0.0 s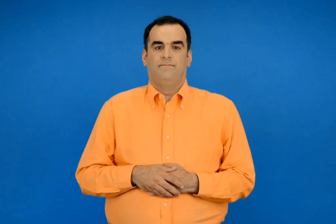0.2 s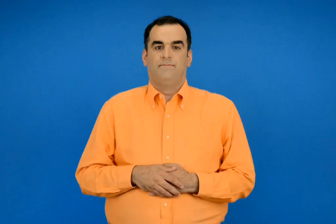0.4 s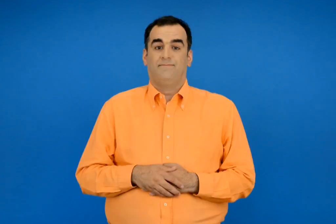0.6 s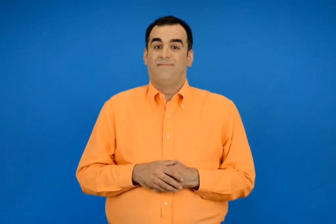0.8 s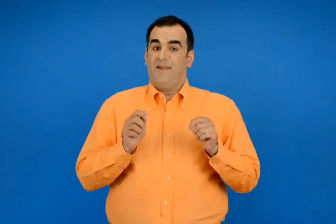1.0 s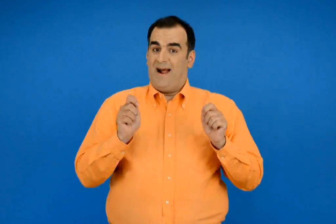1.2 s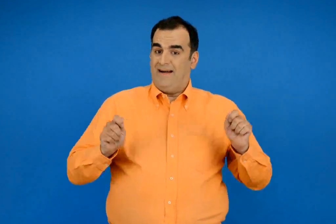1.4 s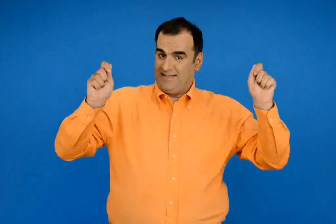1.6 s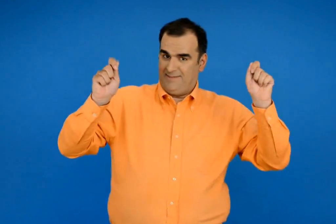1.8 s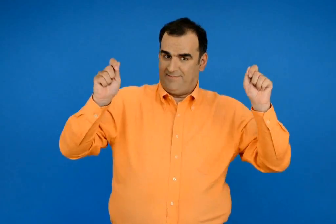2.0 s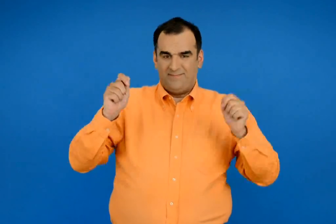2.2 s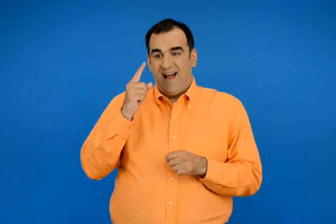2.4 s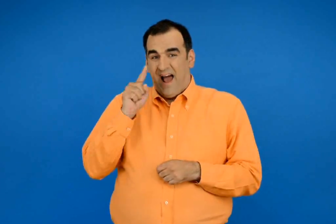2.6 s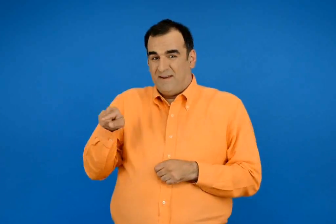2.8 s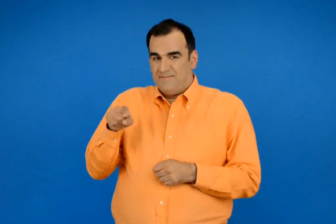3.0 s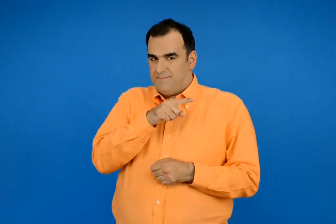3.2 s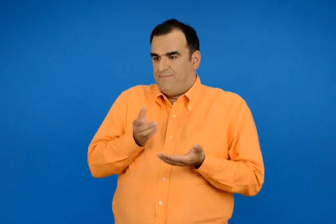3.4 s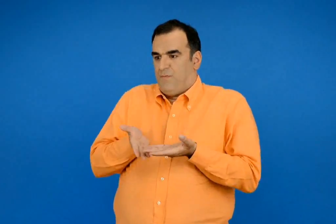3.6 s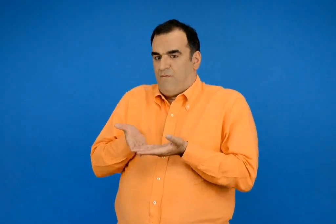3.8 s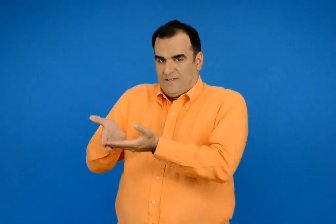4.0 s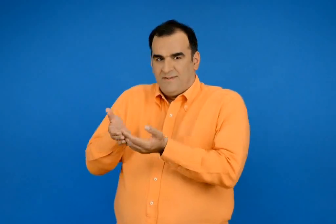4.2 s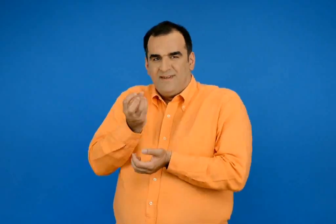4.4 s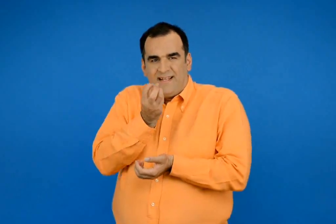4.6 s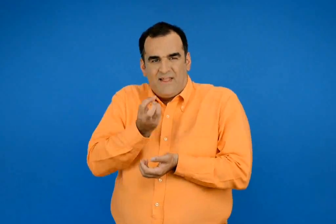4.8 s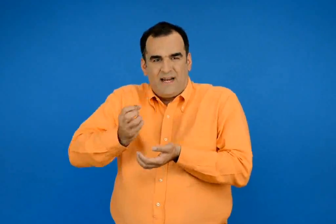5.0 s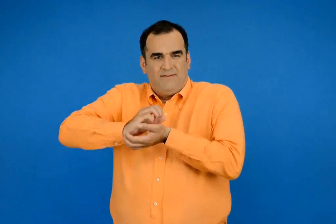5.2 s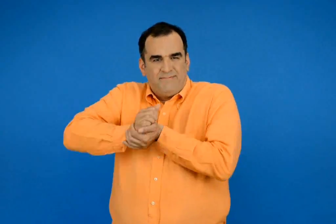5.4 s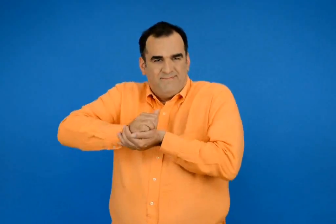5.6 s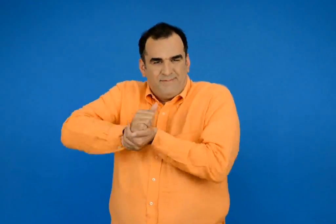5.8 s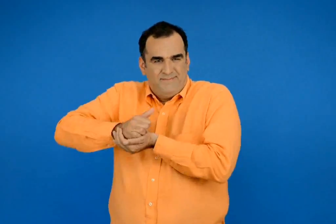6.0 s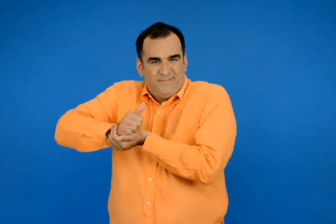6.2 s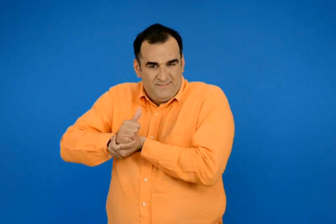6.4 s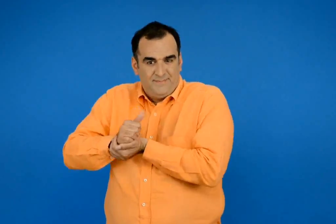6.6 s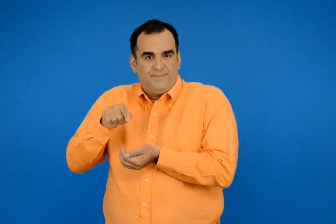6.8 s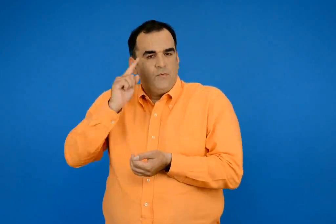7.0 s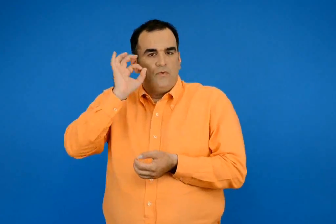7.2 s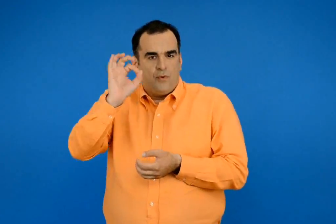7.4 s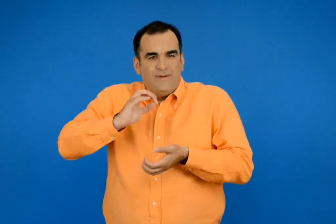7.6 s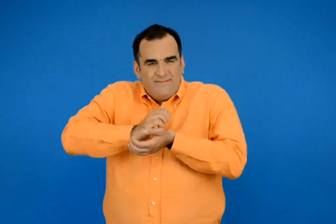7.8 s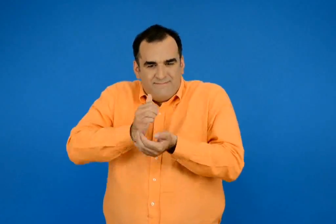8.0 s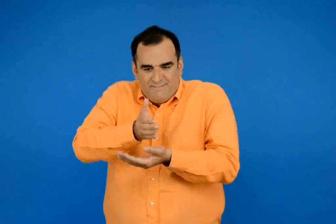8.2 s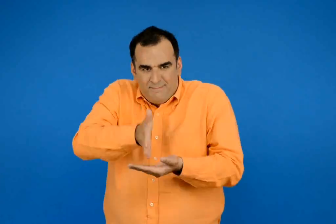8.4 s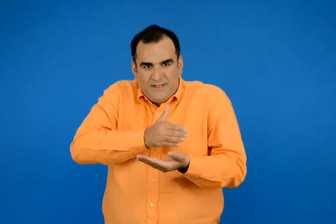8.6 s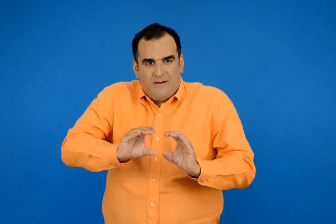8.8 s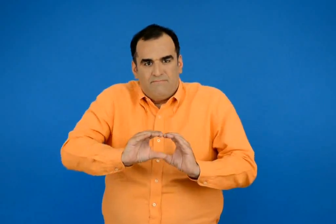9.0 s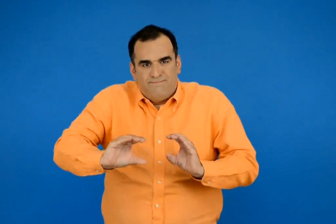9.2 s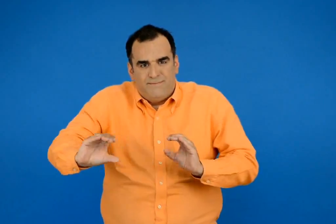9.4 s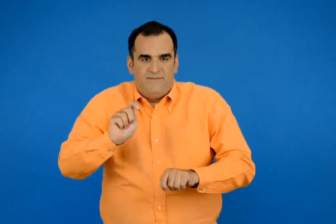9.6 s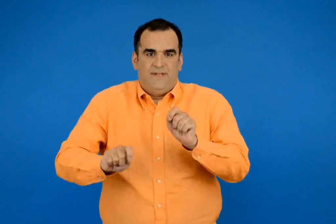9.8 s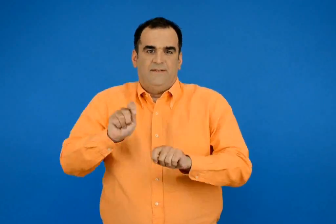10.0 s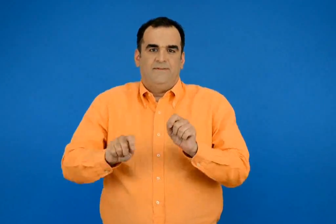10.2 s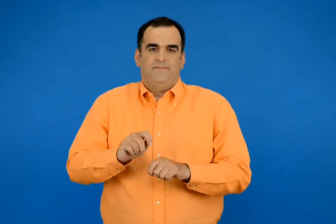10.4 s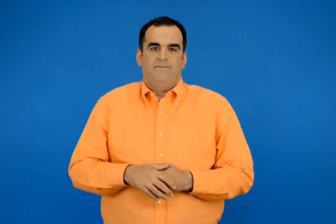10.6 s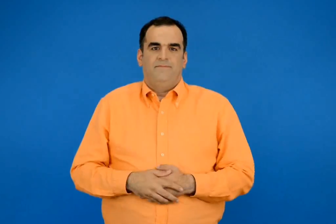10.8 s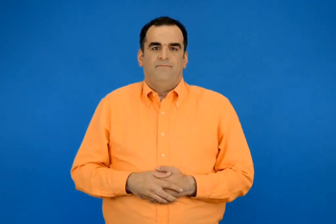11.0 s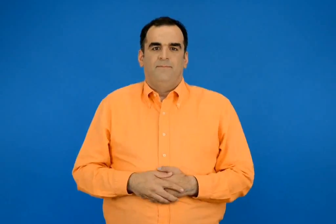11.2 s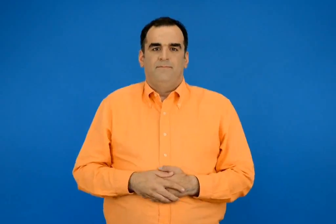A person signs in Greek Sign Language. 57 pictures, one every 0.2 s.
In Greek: η αναστασία βοηθά την άννα να σπάσει καρυδιά για να φτιάξουν καρυδόπιτα
